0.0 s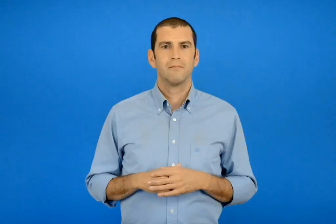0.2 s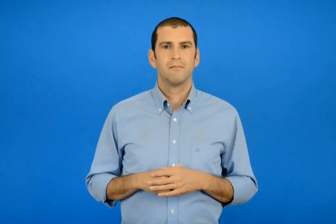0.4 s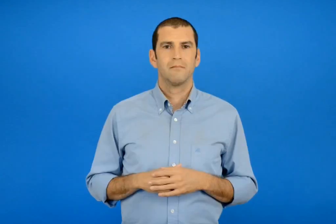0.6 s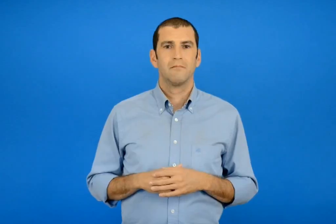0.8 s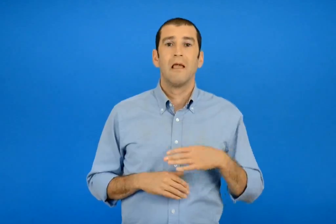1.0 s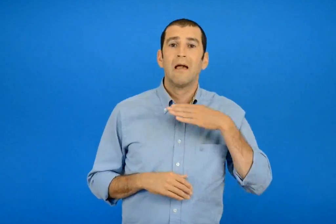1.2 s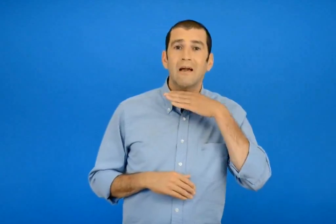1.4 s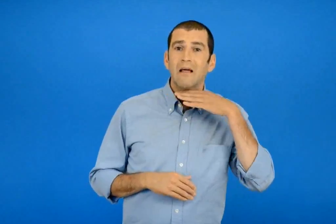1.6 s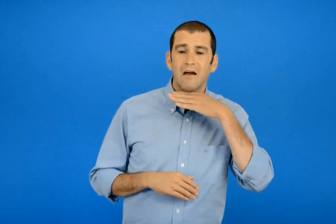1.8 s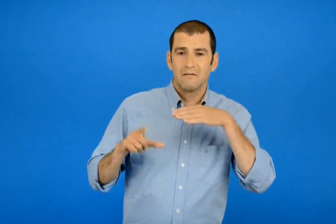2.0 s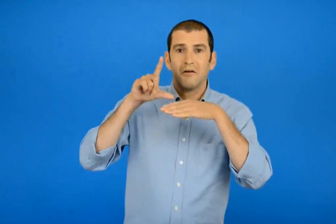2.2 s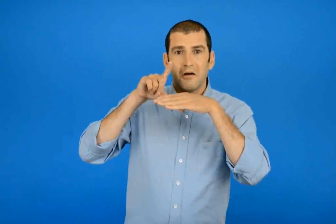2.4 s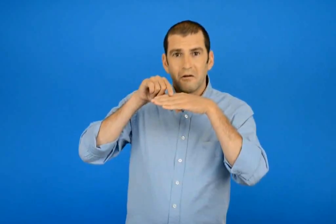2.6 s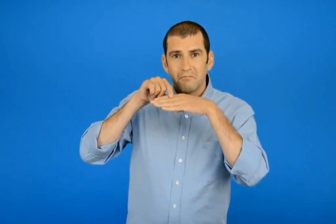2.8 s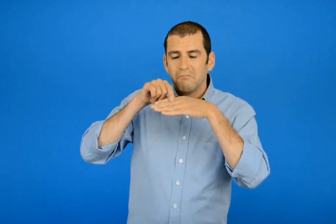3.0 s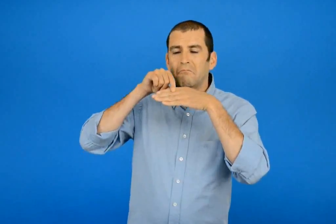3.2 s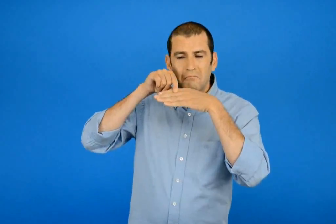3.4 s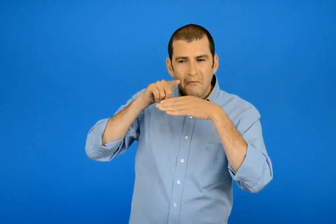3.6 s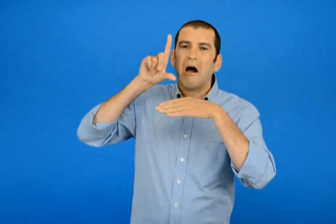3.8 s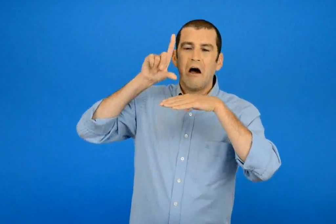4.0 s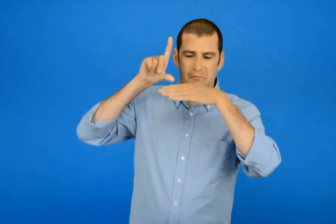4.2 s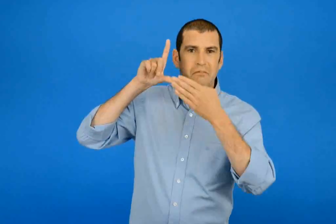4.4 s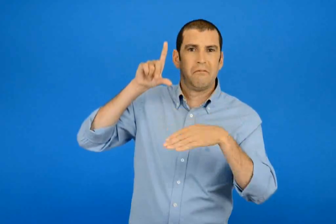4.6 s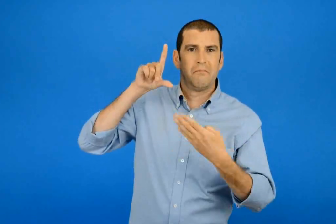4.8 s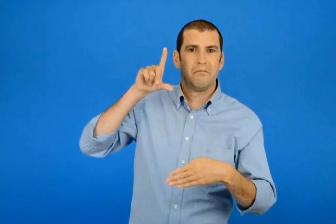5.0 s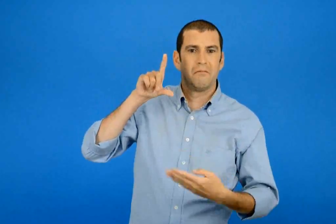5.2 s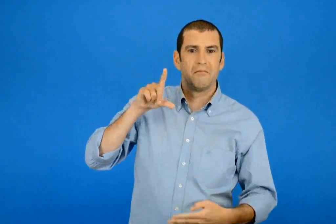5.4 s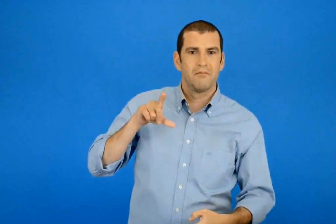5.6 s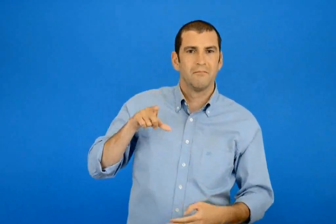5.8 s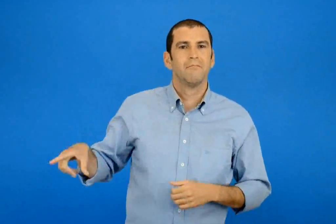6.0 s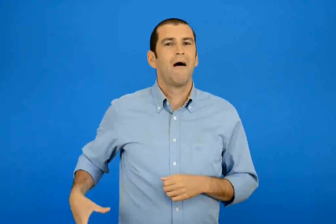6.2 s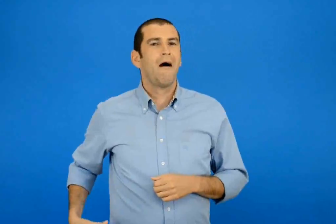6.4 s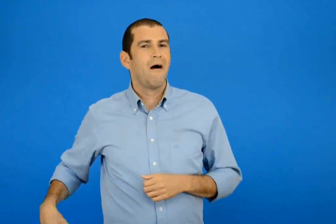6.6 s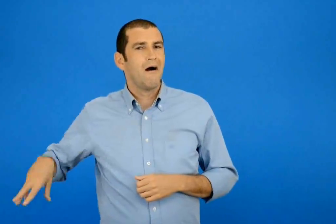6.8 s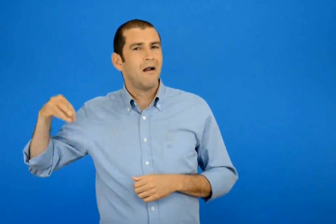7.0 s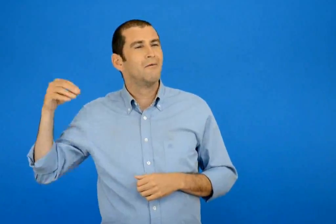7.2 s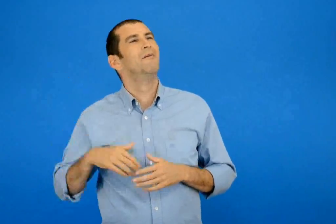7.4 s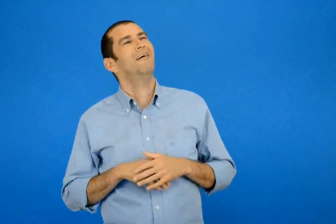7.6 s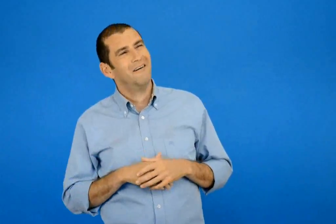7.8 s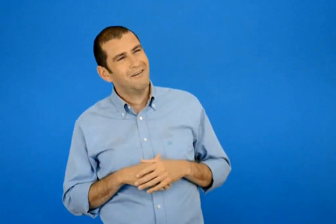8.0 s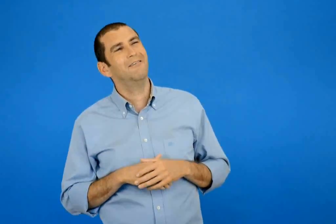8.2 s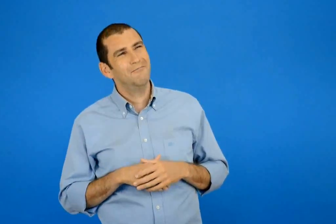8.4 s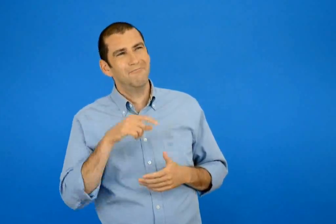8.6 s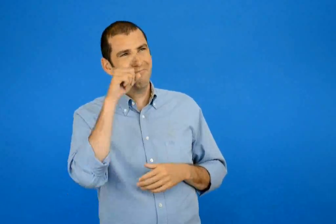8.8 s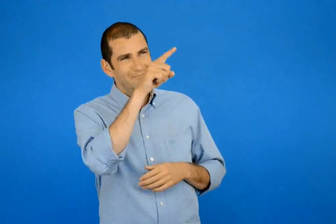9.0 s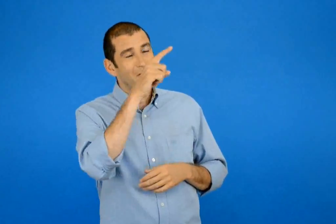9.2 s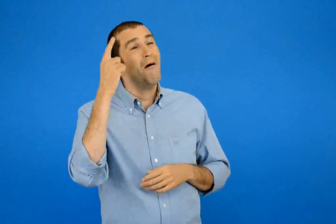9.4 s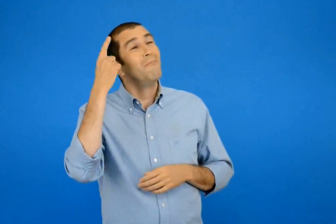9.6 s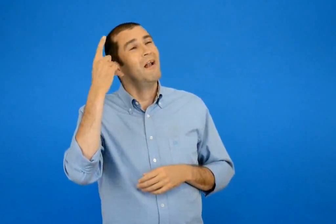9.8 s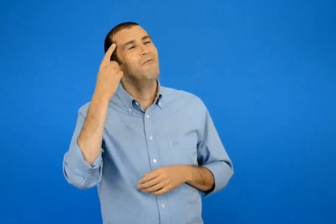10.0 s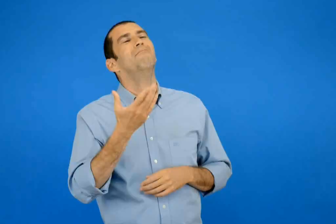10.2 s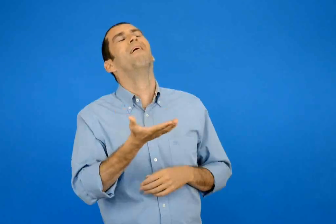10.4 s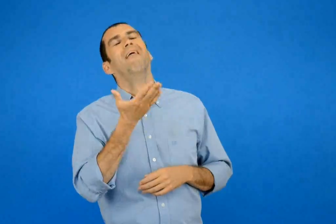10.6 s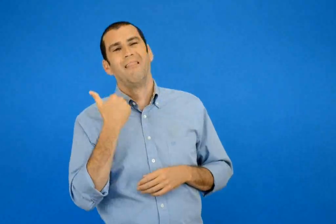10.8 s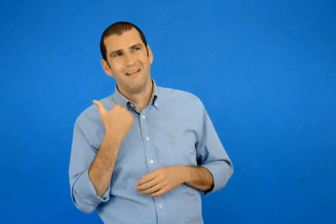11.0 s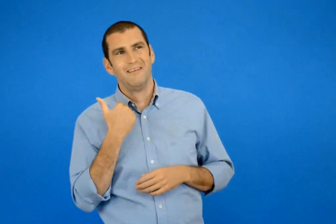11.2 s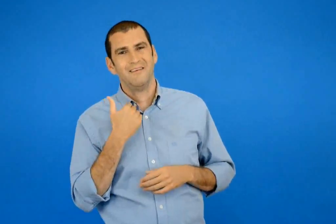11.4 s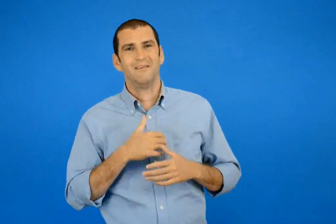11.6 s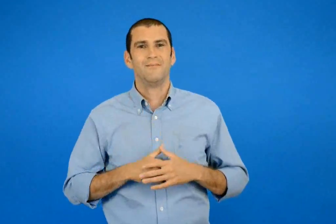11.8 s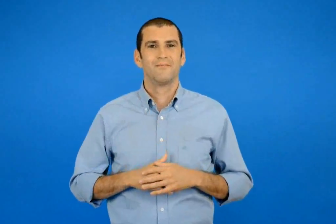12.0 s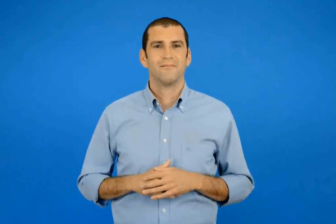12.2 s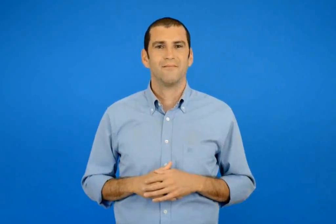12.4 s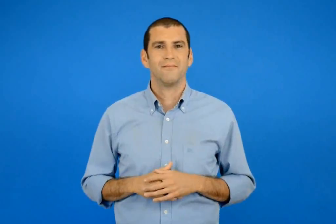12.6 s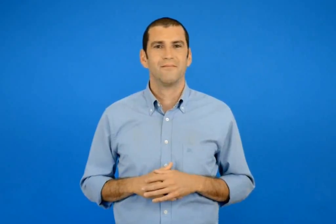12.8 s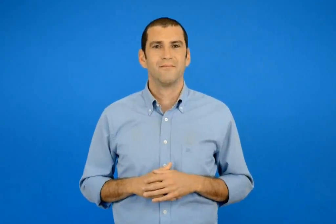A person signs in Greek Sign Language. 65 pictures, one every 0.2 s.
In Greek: κρα πάει το κρέας που άρπαξε κι η αλεπού στον τόνο το γνώριμο της κόρακα μυαλό σου λείπει μόνο
